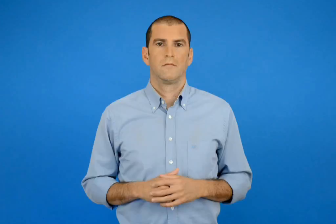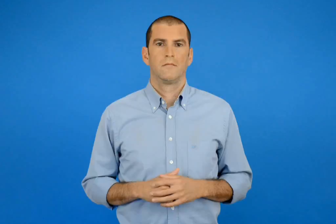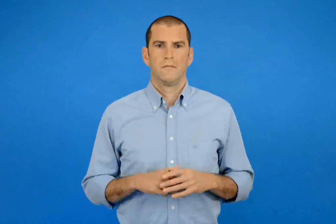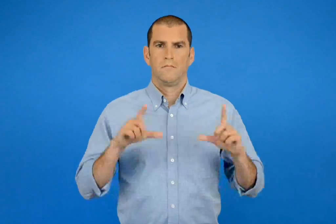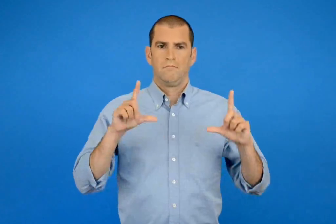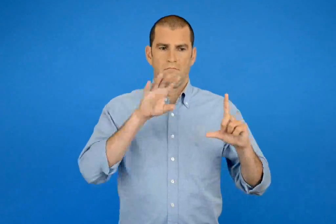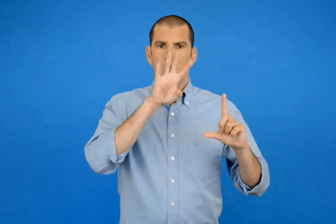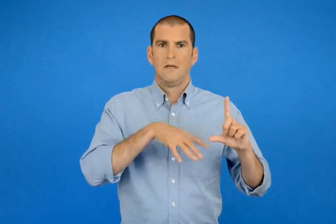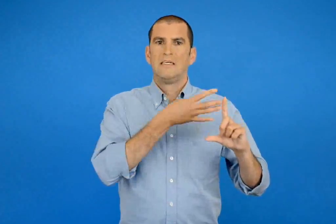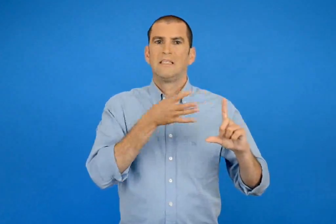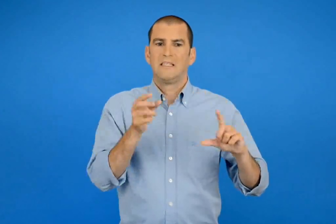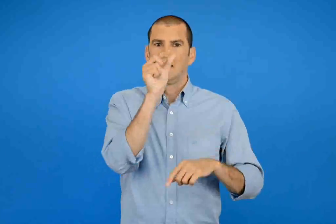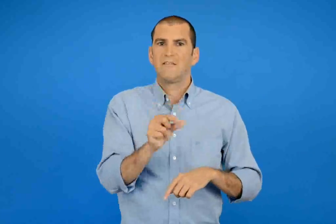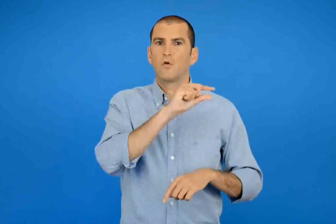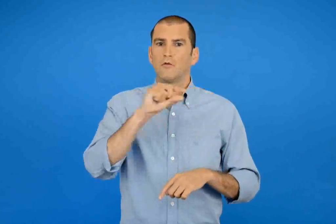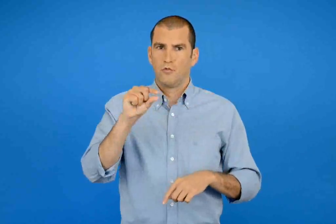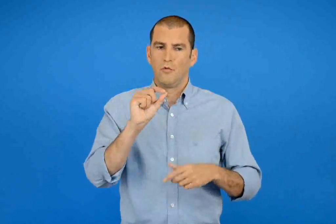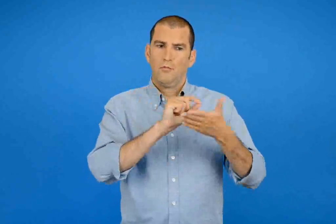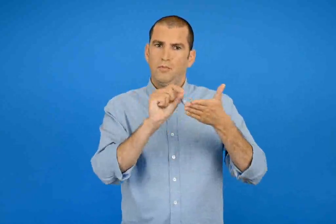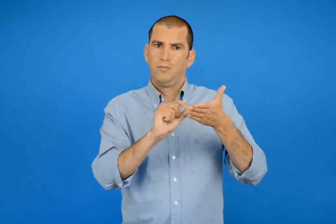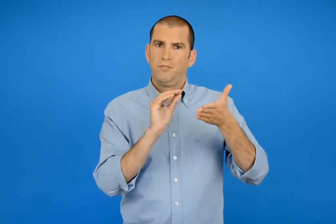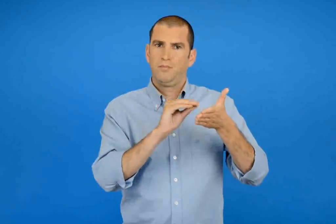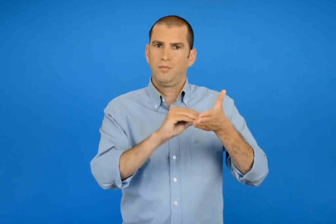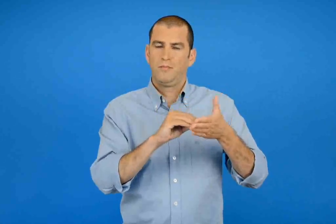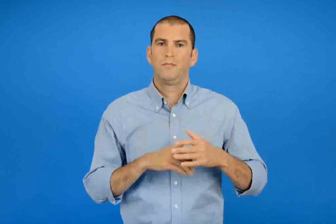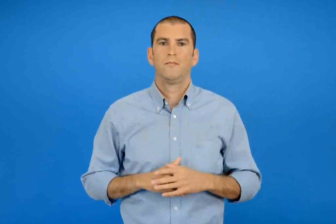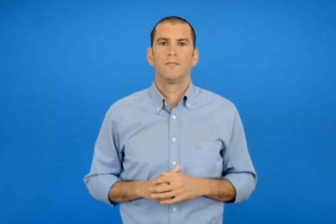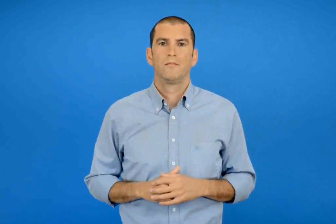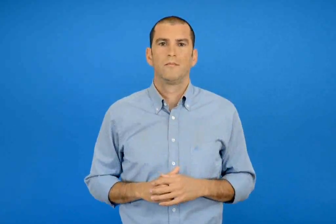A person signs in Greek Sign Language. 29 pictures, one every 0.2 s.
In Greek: συμπληρώνω το σταυρόλεξο
